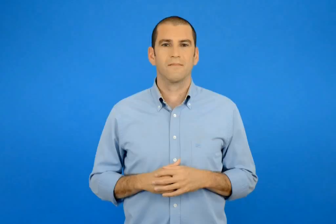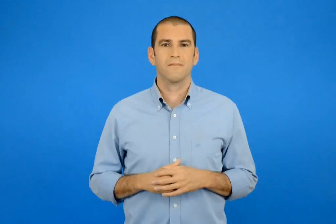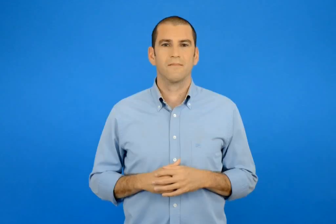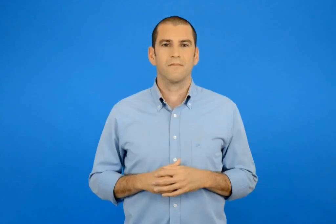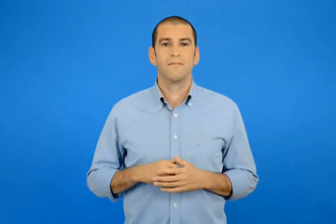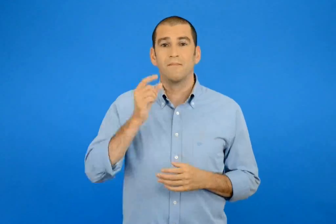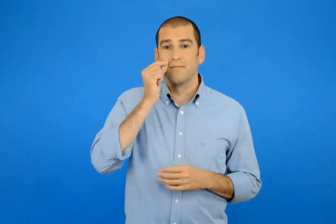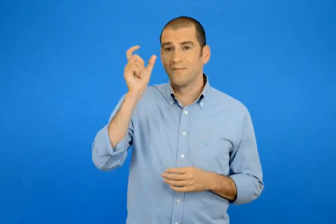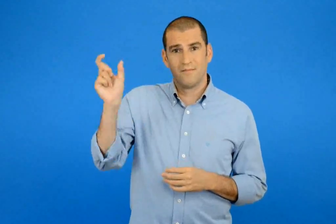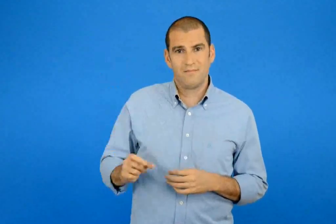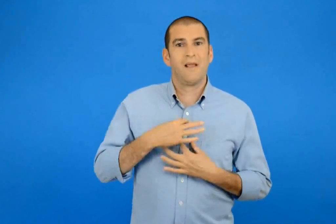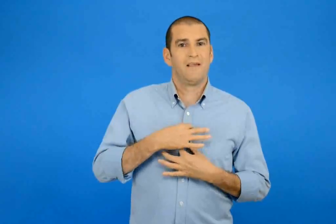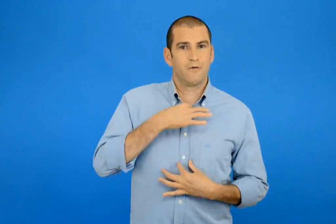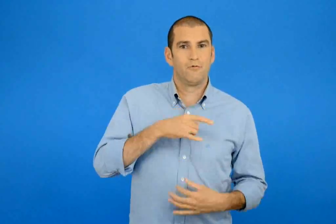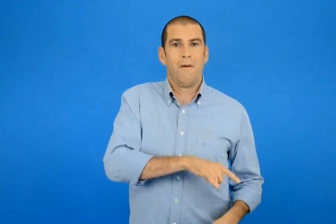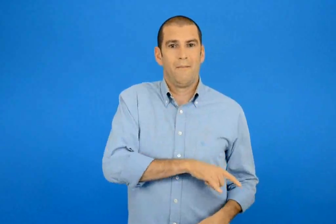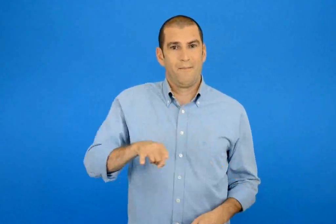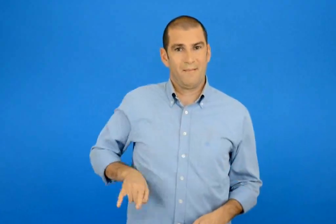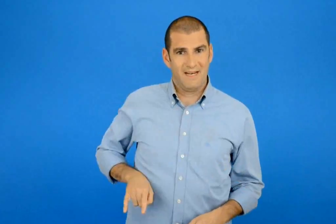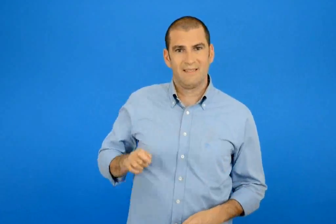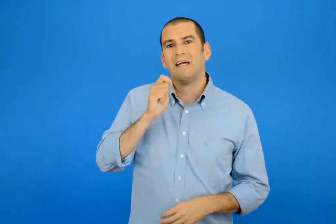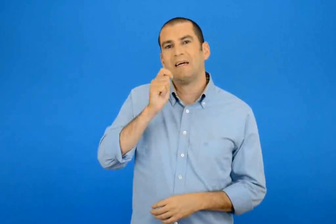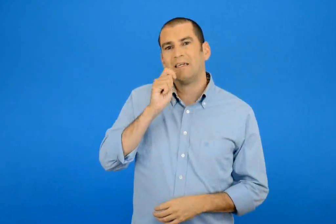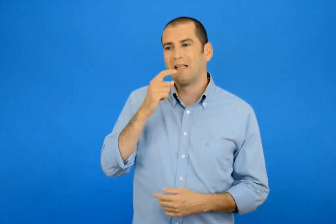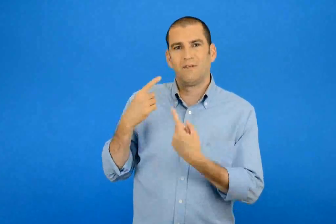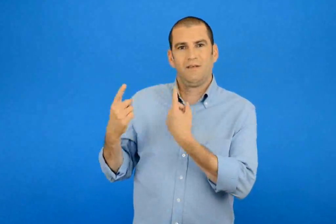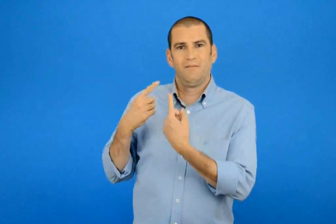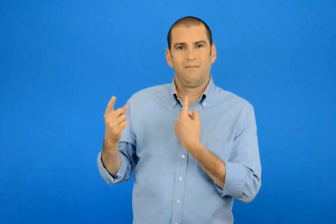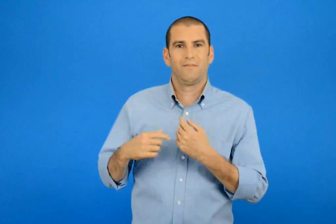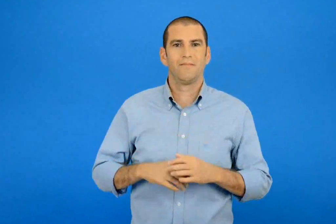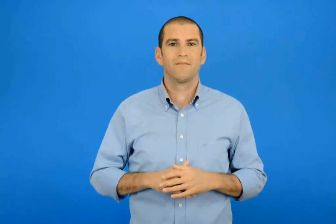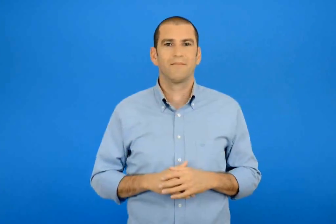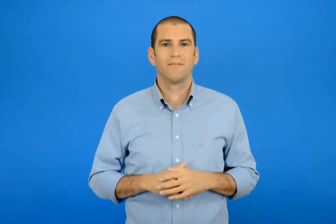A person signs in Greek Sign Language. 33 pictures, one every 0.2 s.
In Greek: η συνέντευξη με τον κυρ παντελή
